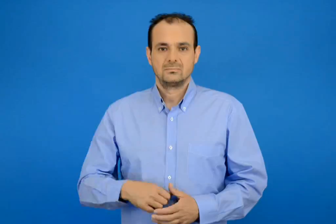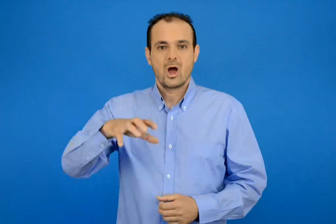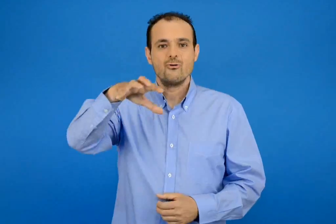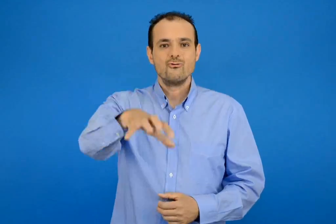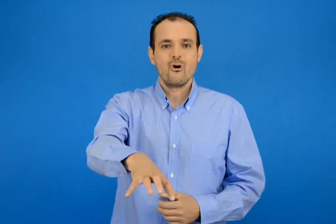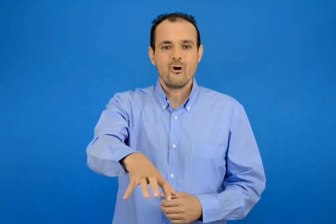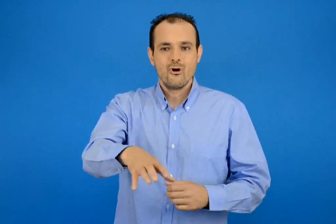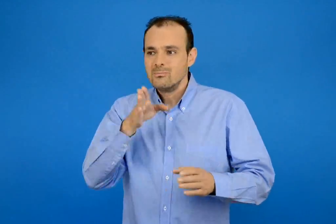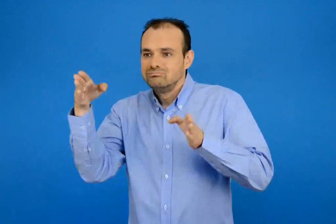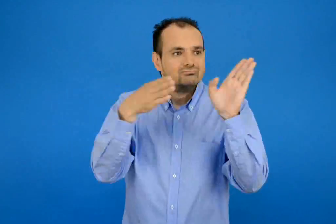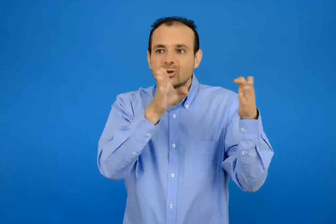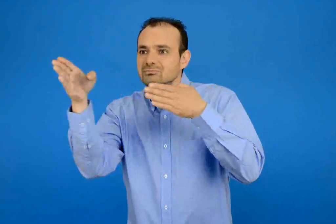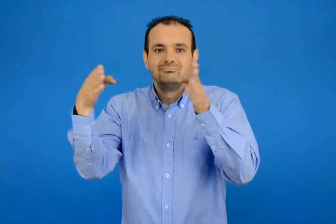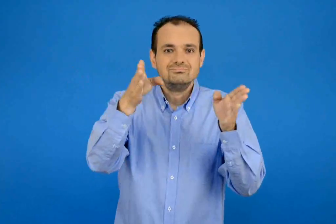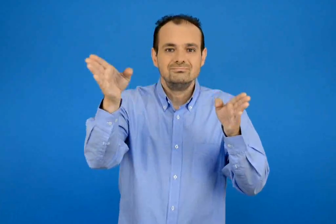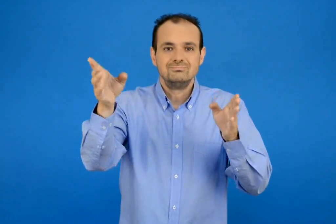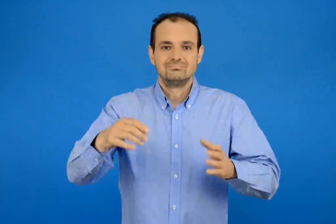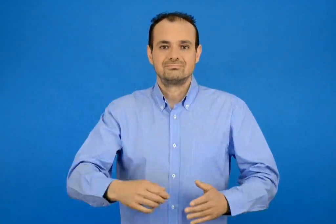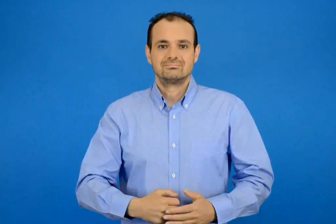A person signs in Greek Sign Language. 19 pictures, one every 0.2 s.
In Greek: προσανατολισμός στο χώρο
